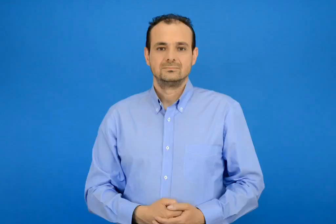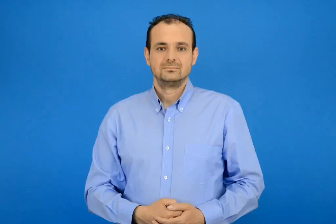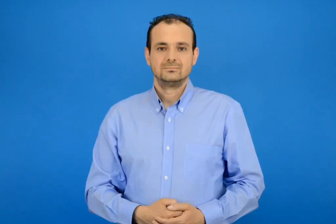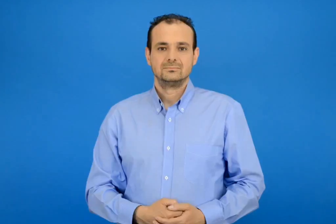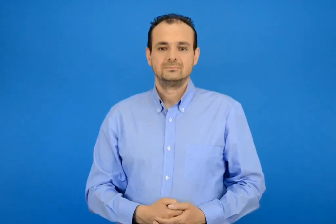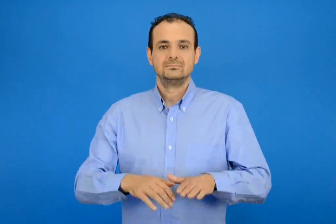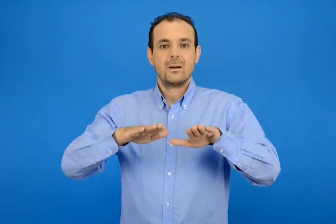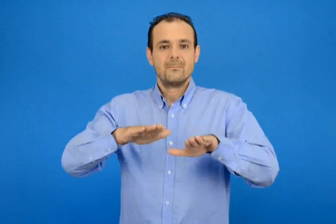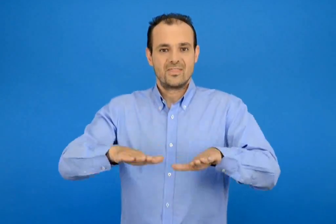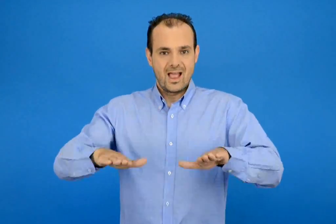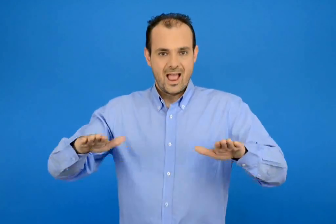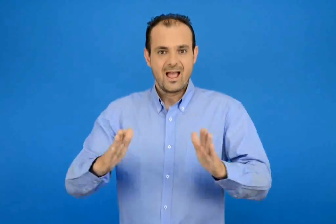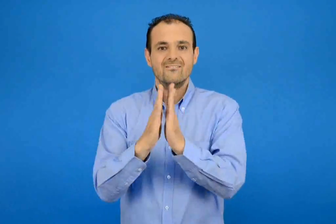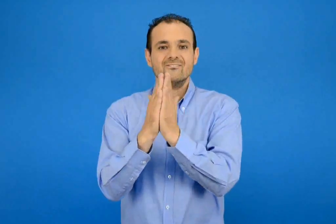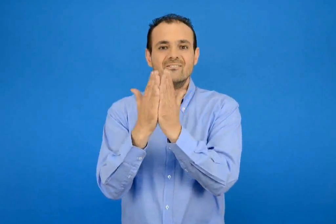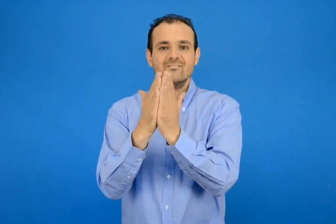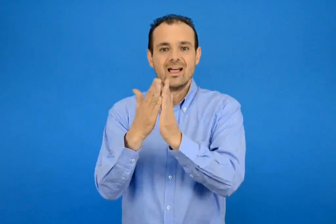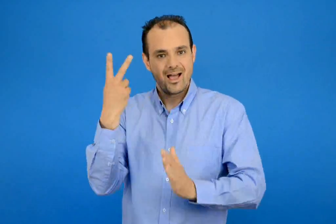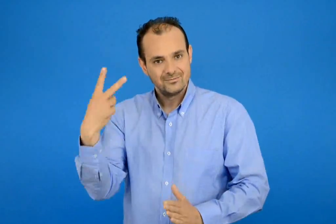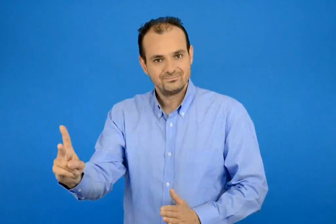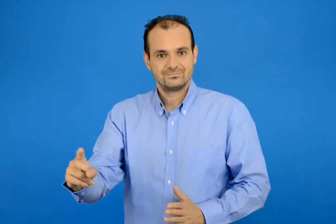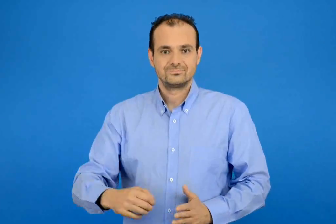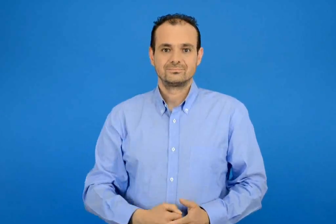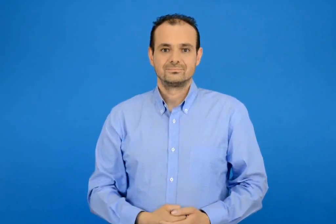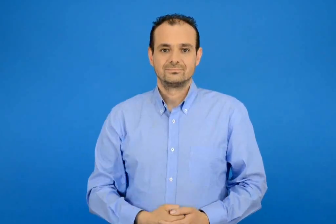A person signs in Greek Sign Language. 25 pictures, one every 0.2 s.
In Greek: τα βιβλία των παιδιών
